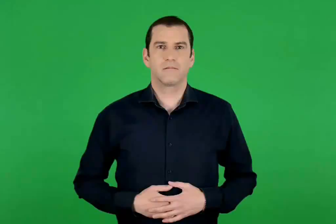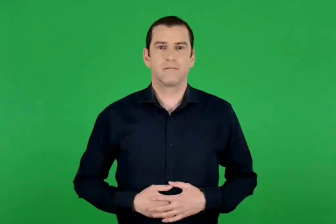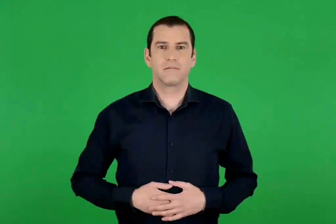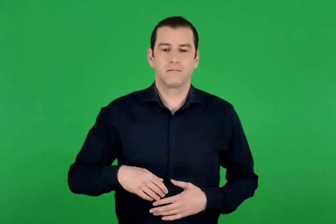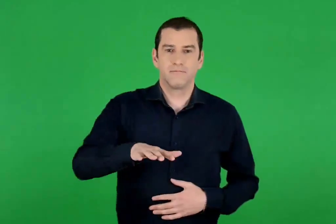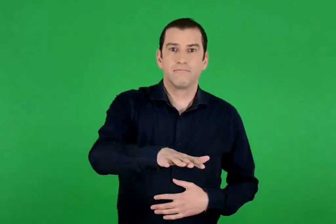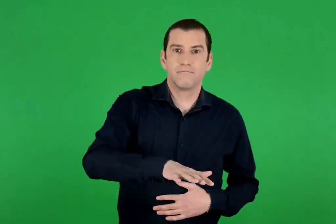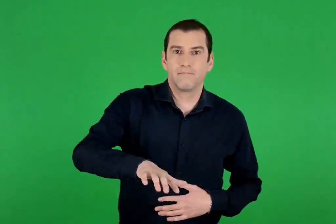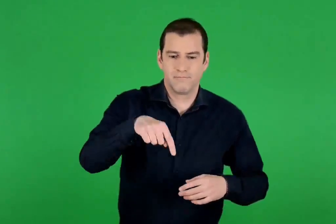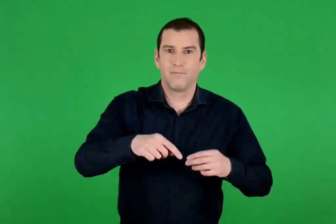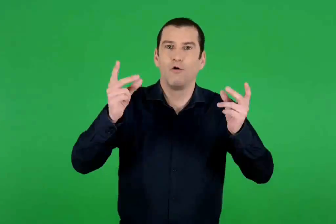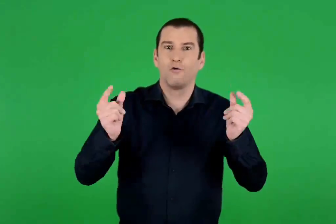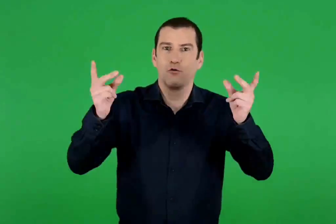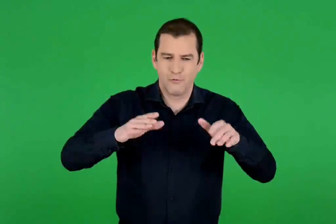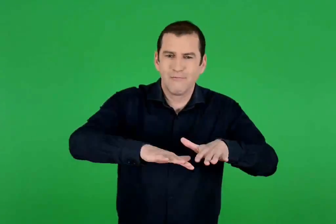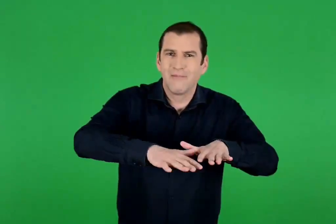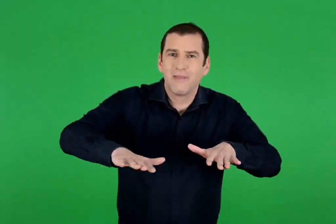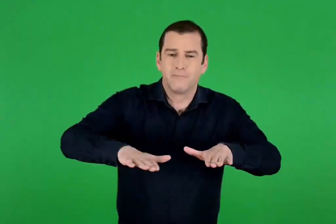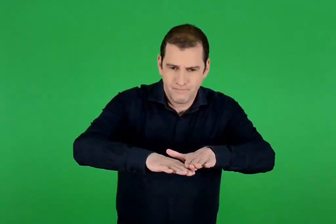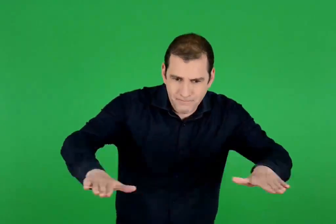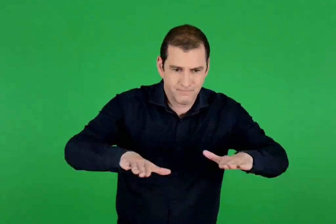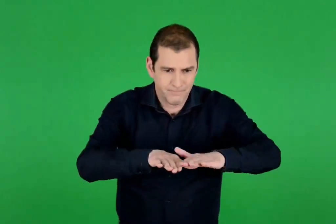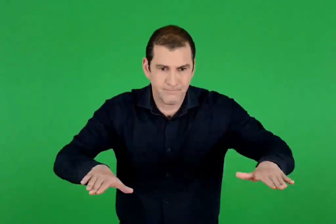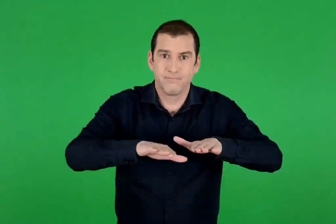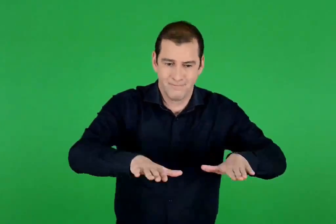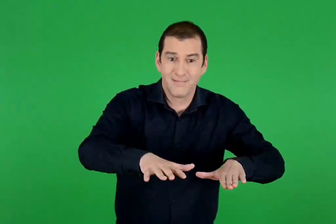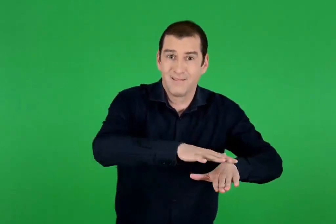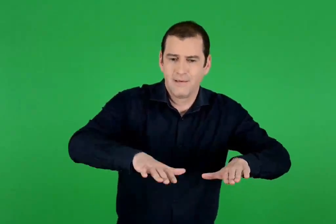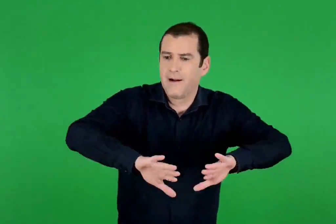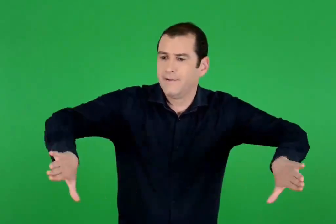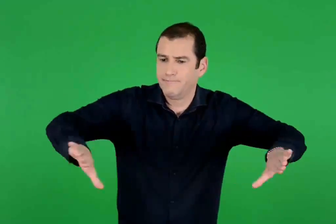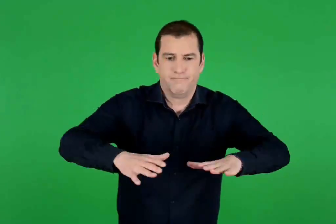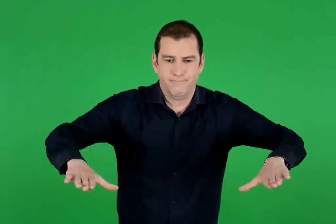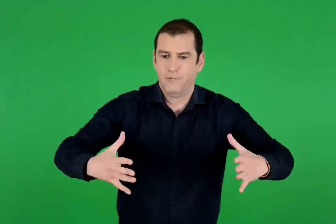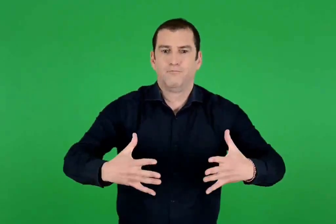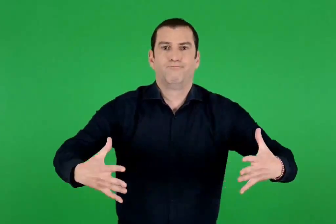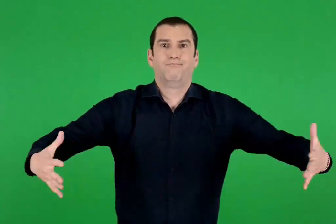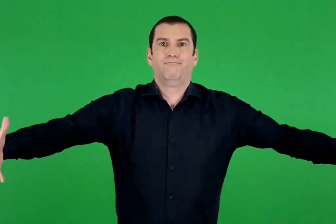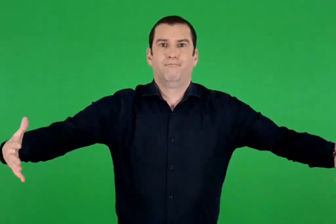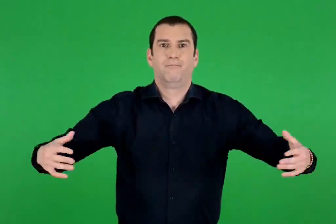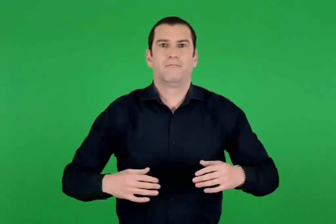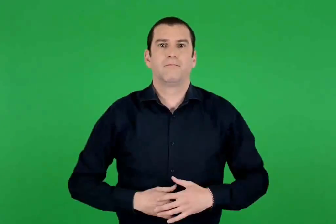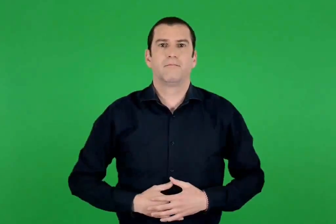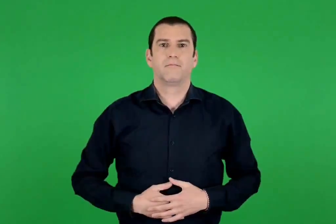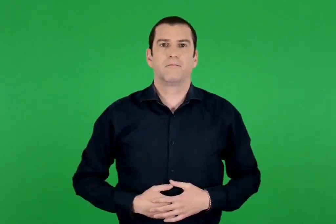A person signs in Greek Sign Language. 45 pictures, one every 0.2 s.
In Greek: ίσιωσαν τόπο του χορού κι ανοίξανε το μέρος
